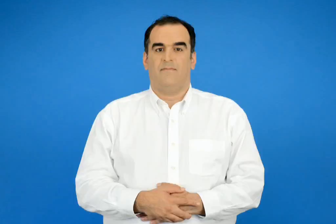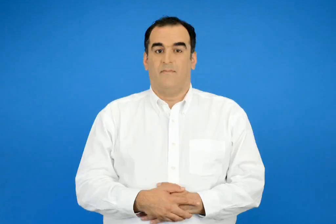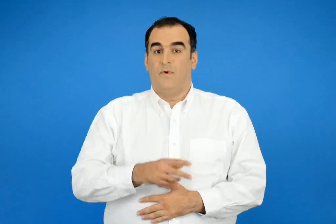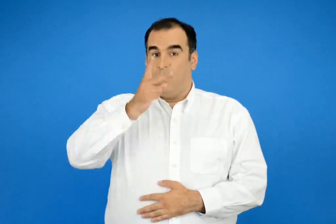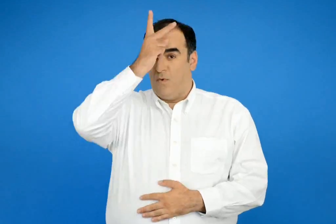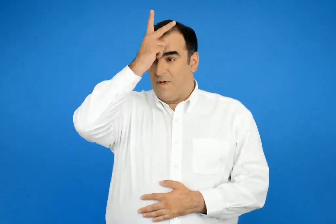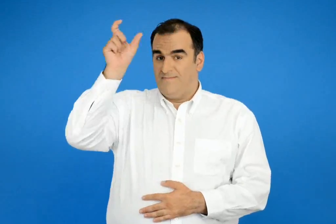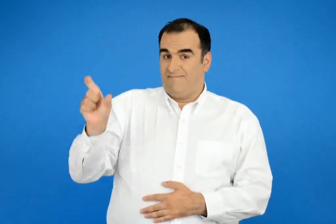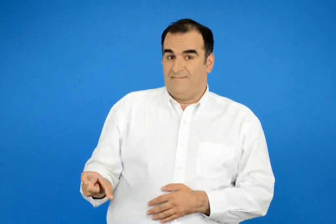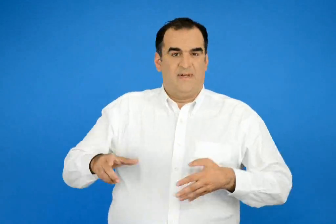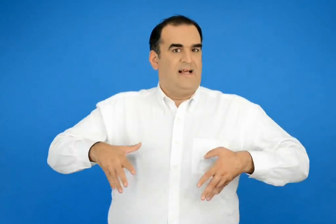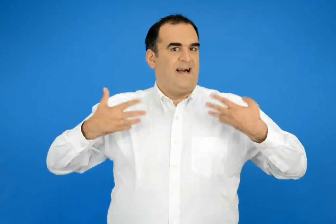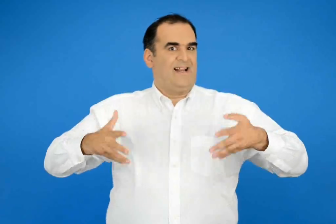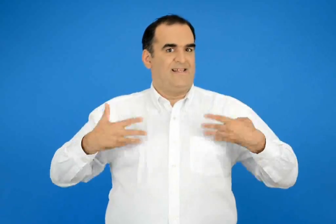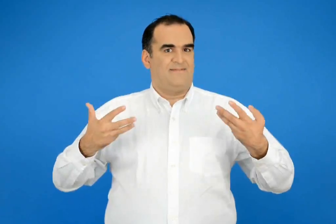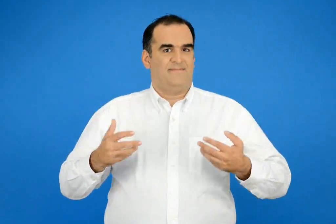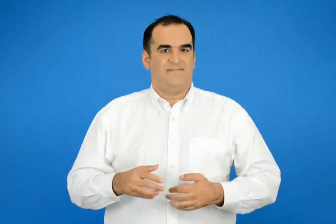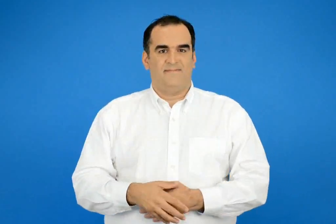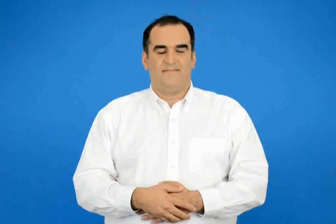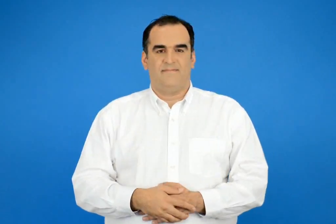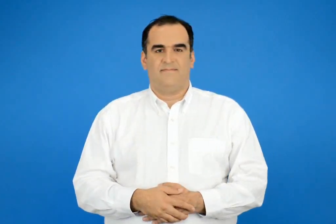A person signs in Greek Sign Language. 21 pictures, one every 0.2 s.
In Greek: ο λουκάς χαίρεται
